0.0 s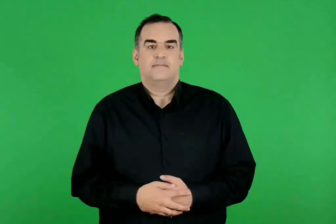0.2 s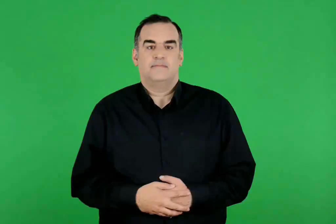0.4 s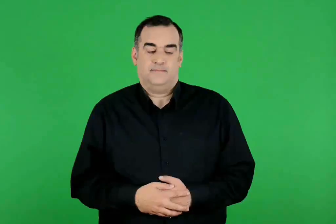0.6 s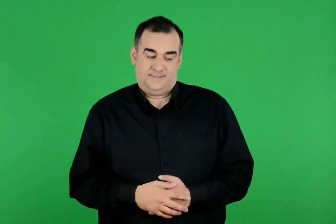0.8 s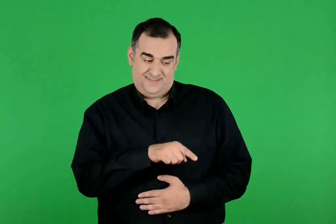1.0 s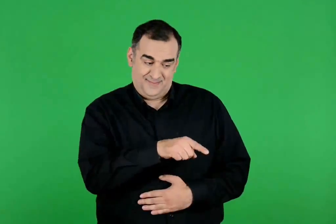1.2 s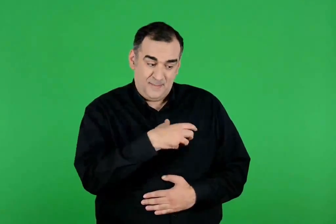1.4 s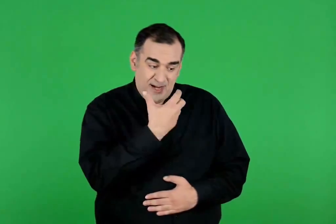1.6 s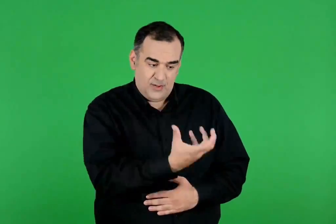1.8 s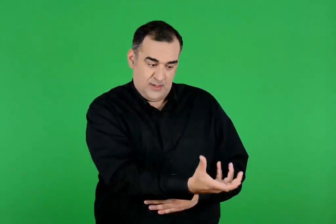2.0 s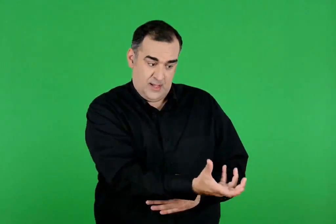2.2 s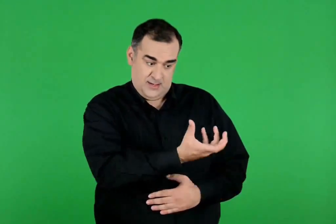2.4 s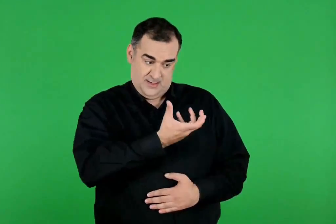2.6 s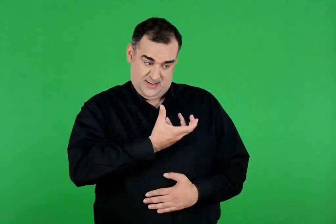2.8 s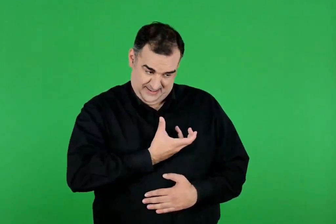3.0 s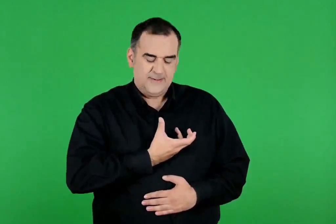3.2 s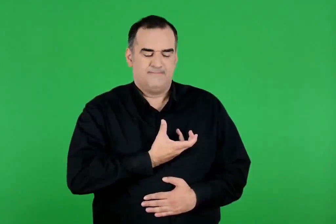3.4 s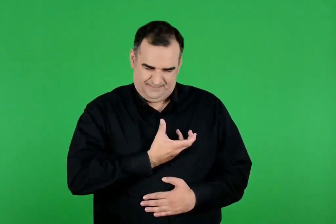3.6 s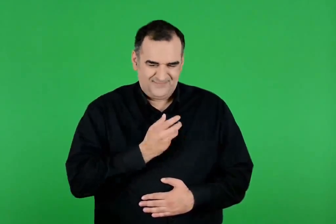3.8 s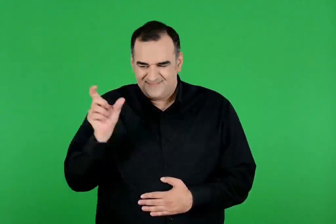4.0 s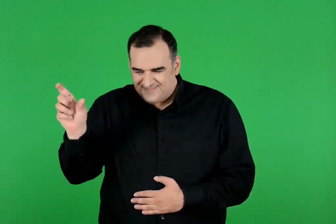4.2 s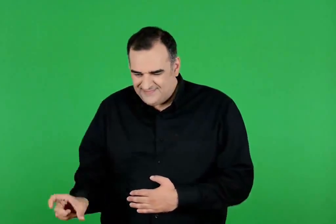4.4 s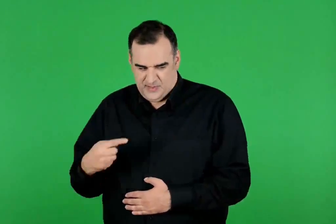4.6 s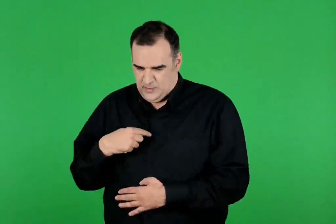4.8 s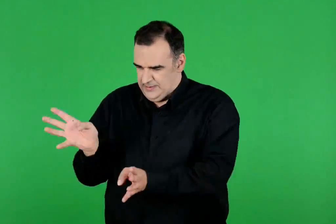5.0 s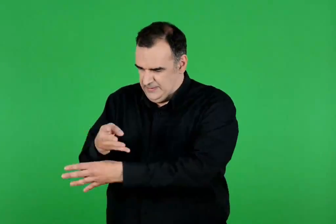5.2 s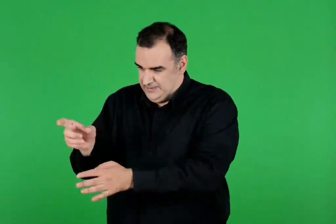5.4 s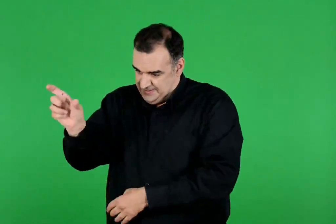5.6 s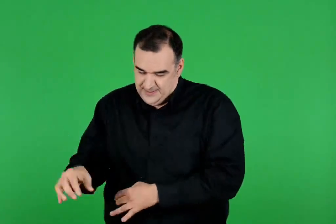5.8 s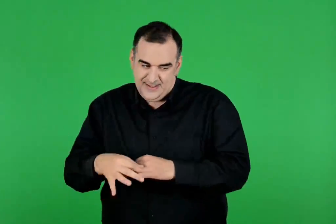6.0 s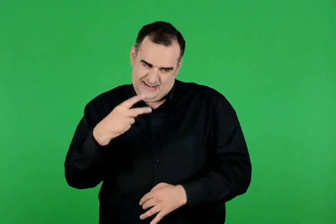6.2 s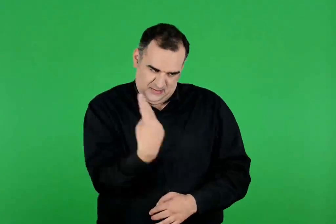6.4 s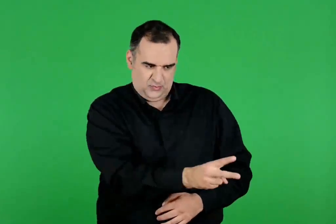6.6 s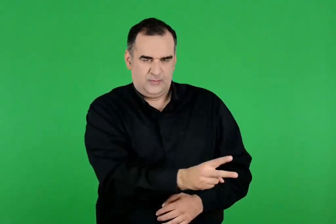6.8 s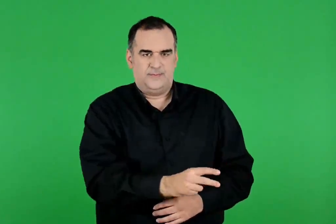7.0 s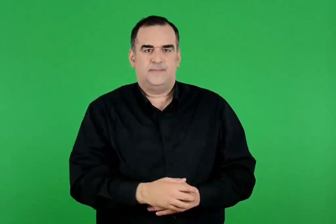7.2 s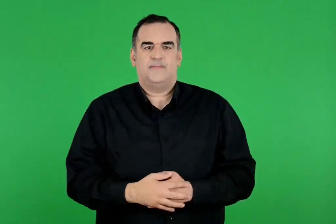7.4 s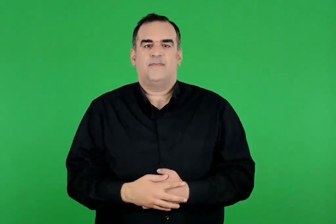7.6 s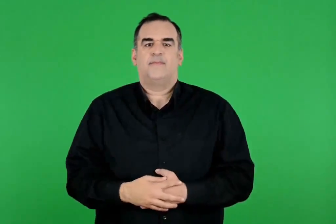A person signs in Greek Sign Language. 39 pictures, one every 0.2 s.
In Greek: αν δώσεις το μήλο σε μένα , θα τα καταφέρω εγώ να γίνει γυναίκα σου
